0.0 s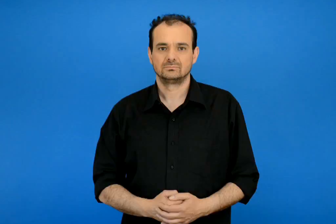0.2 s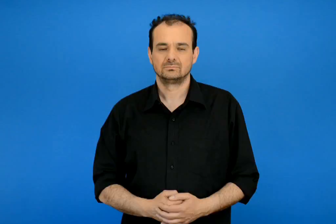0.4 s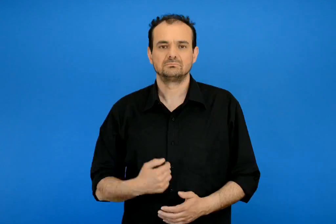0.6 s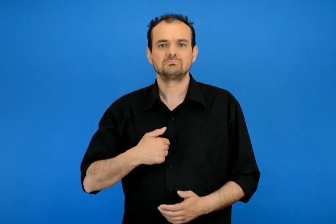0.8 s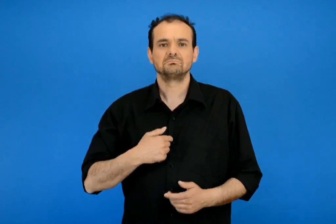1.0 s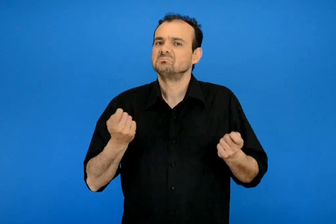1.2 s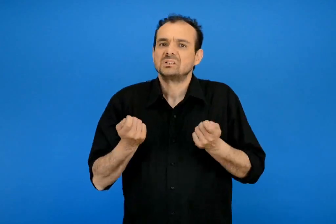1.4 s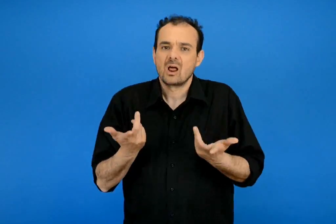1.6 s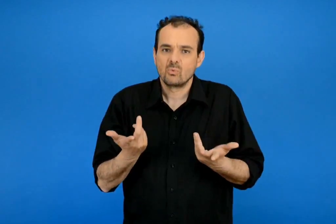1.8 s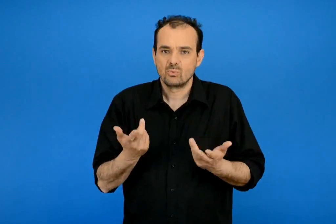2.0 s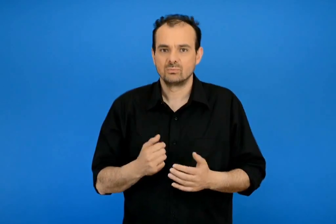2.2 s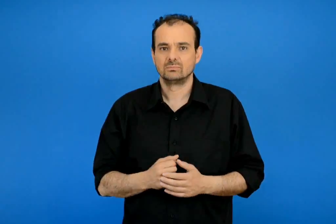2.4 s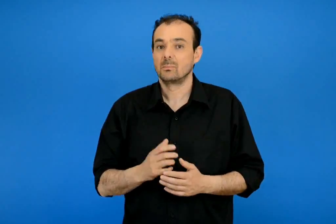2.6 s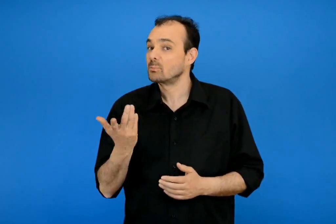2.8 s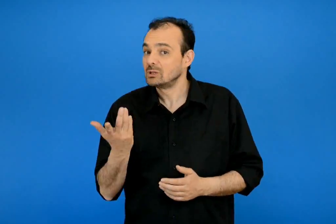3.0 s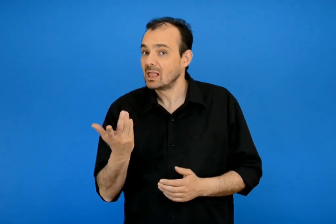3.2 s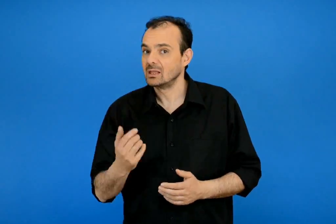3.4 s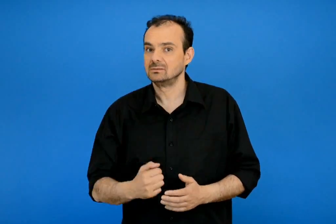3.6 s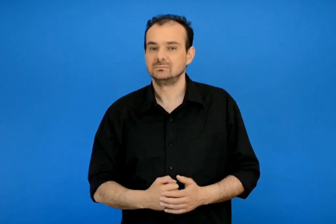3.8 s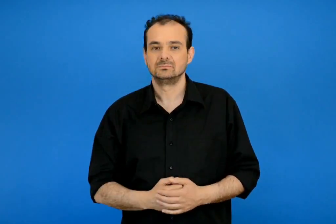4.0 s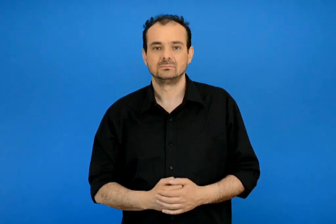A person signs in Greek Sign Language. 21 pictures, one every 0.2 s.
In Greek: τι έχω να κάνω ; ποτέ ;
